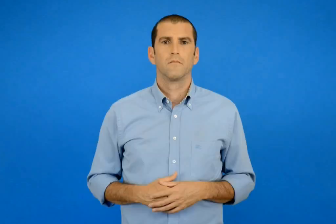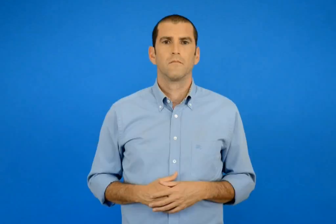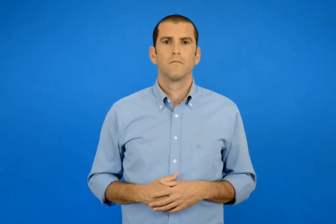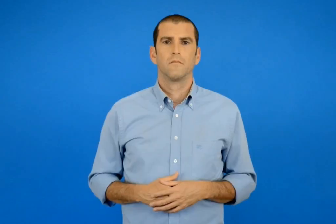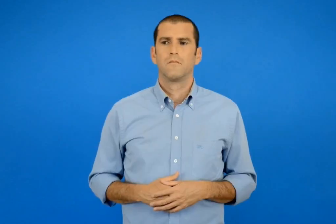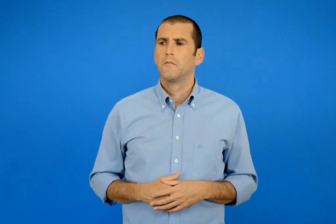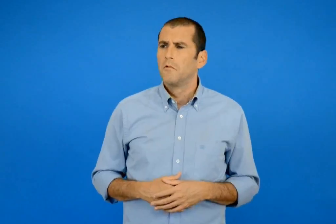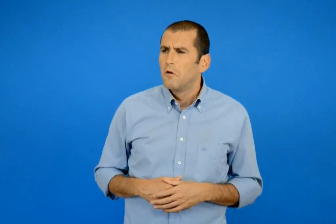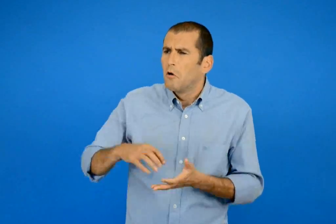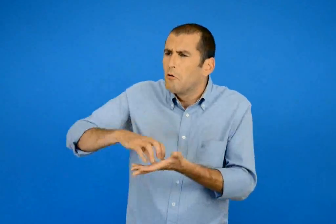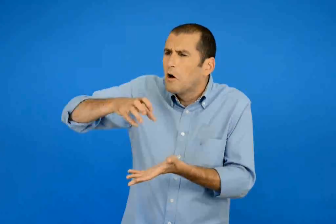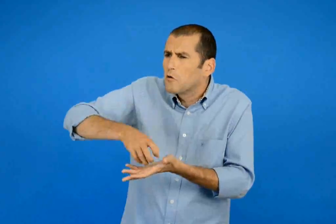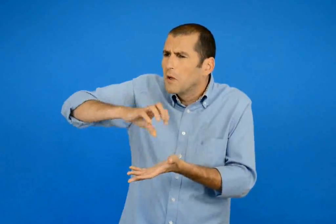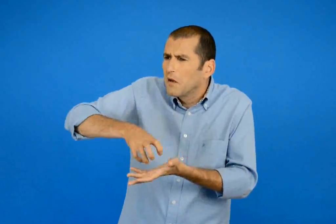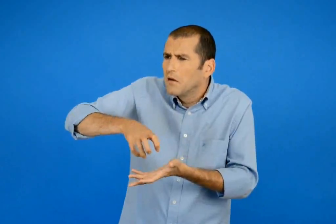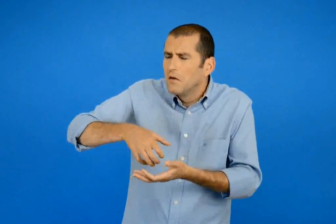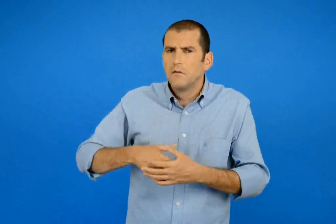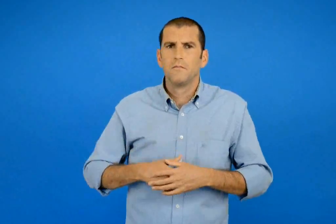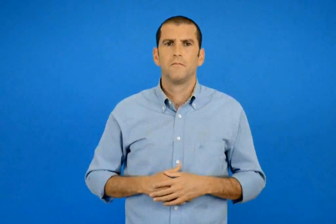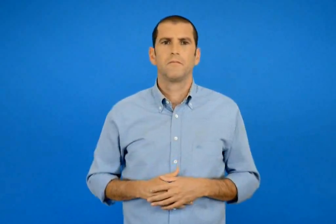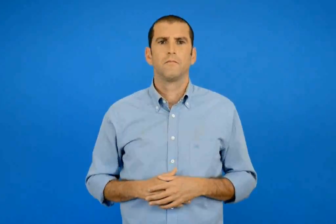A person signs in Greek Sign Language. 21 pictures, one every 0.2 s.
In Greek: χωχαρουπα ;
